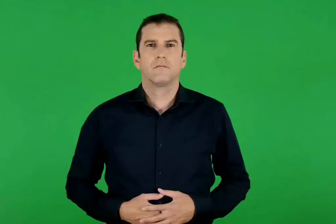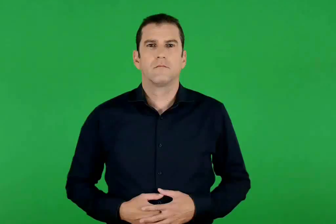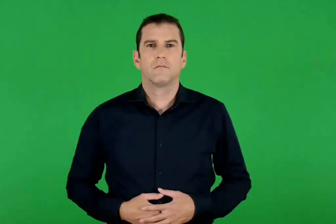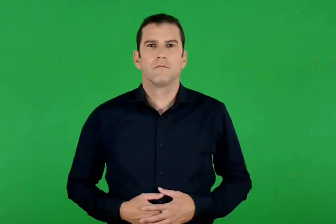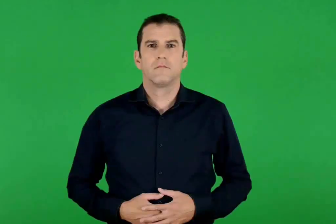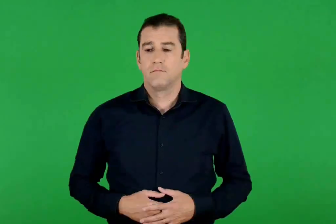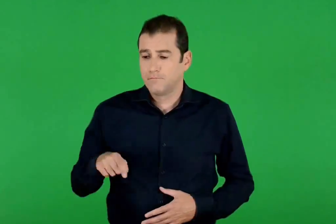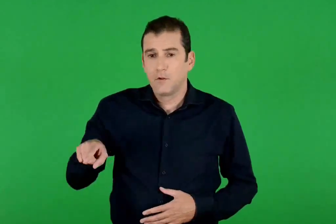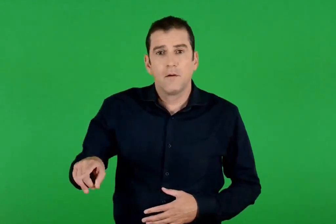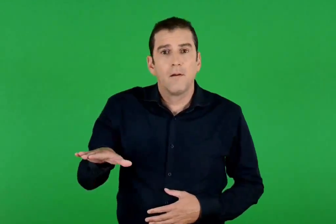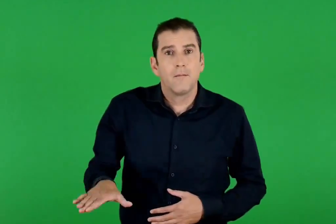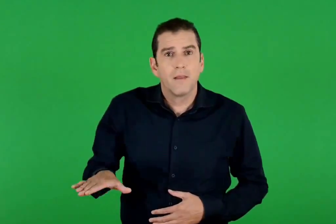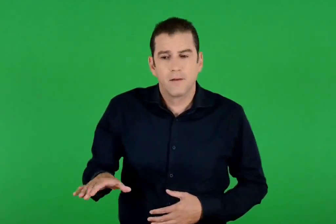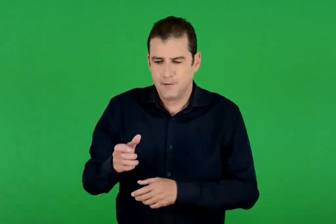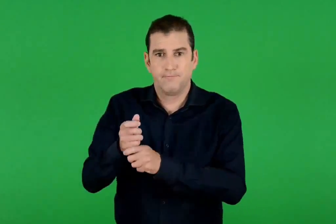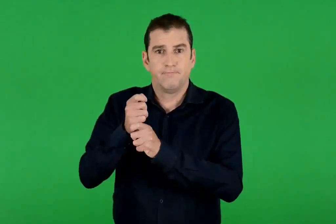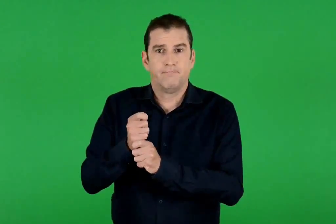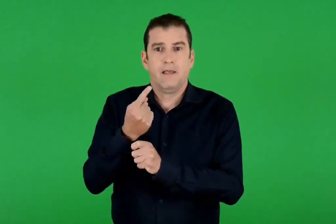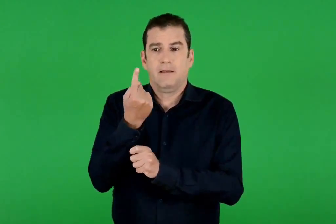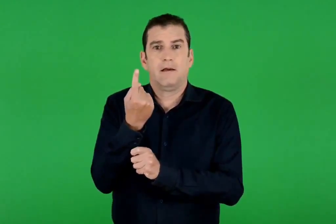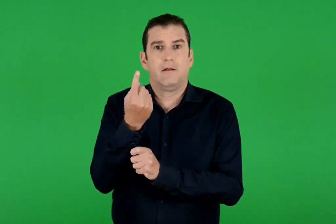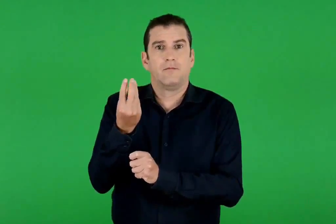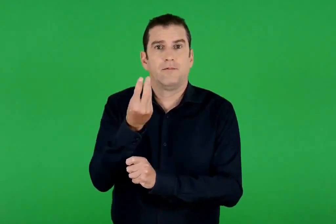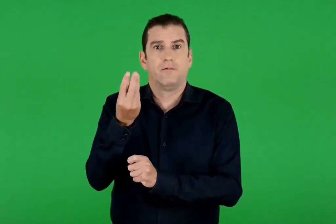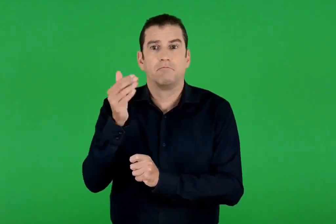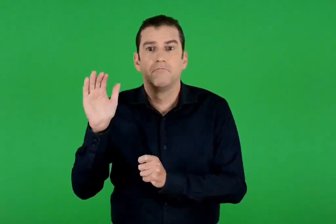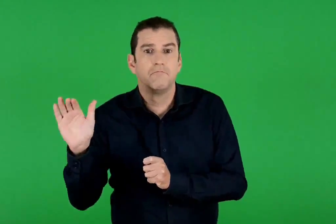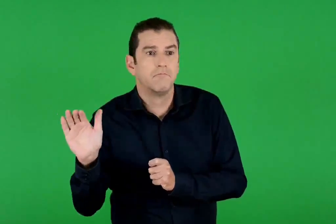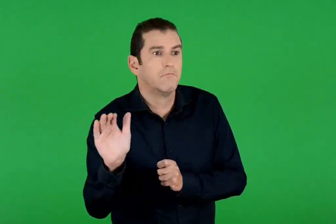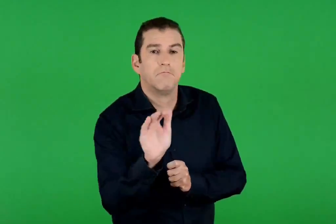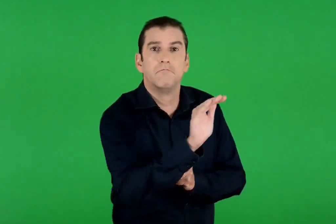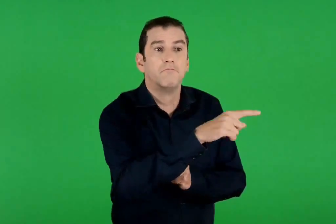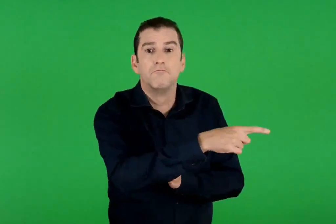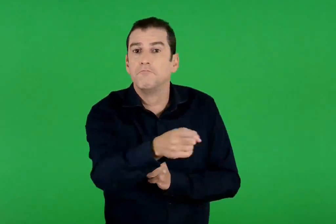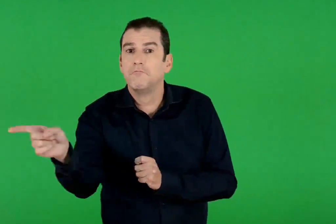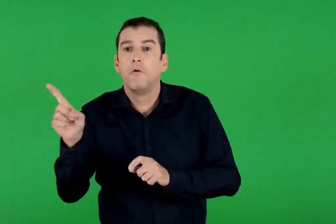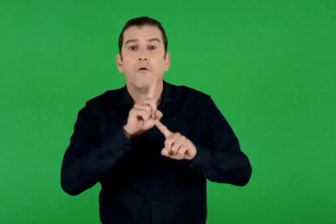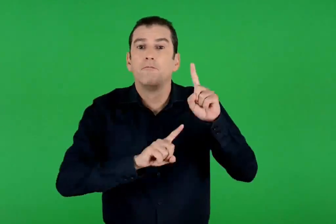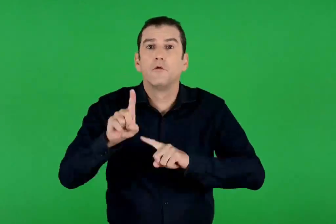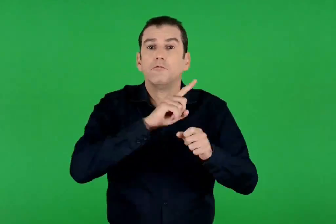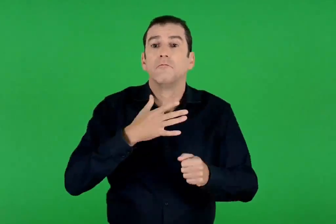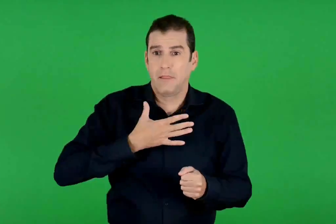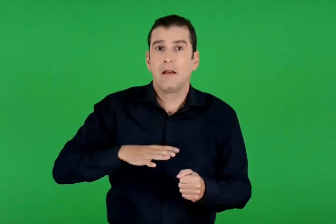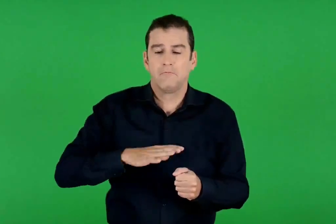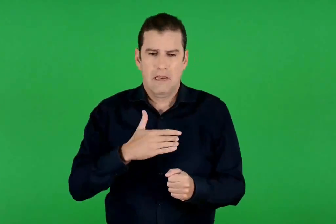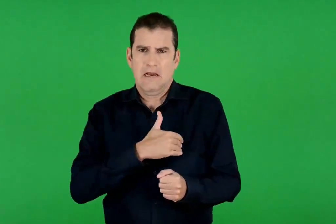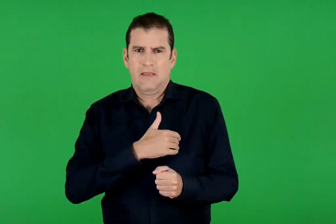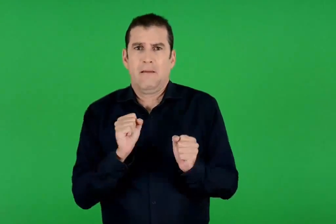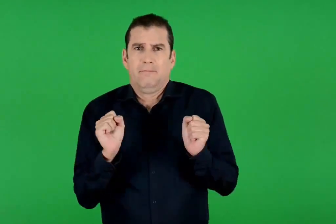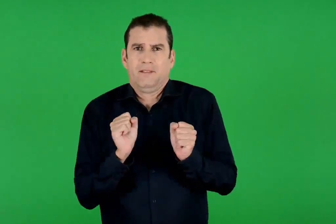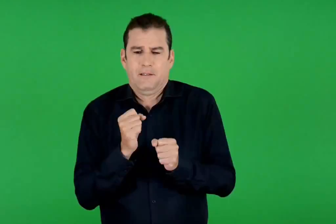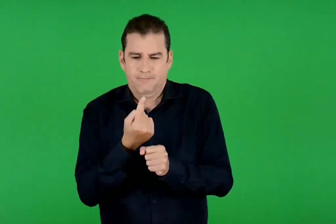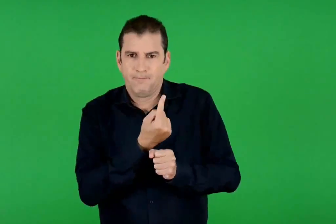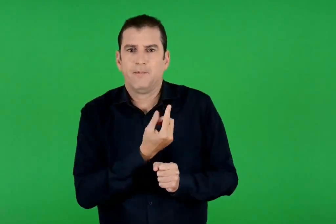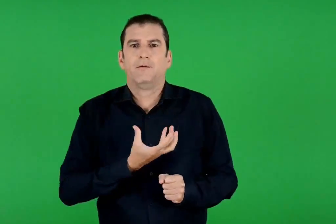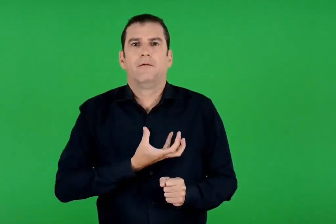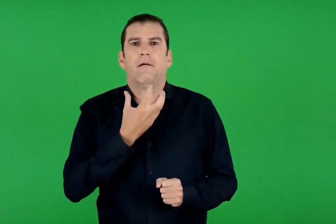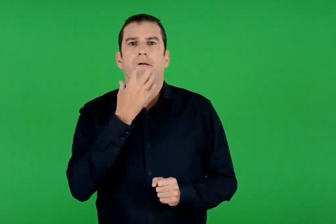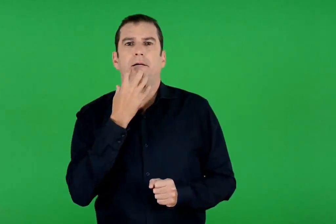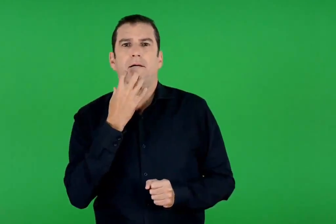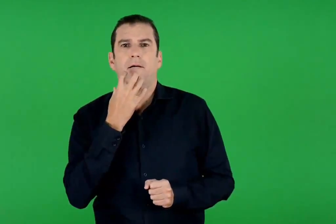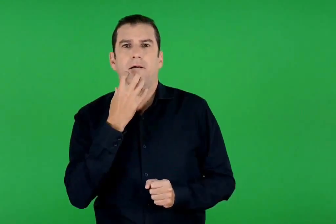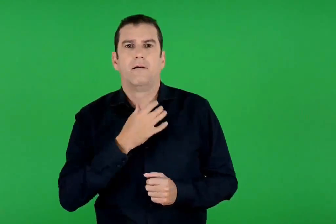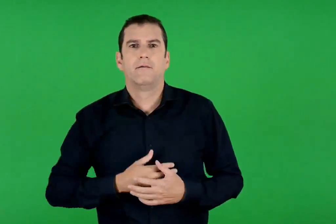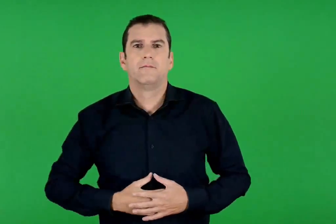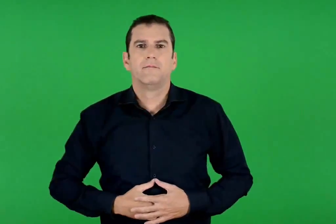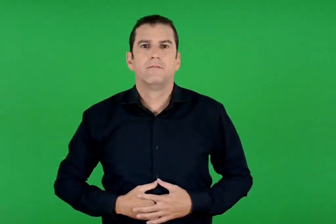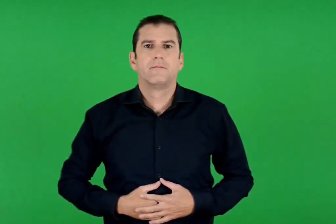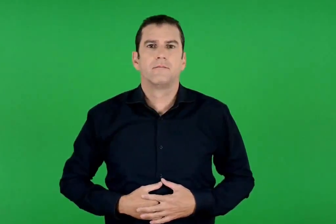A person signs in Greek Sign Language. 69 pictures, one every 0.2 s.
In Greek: το παιδί κρατάει το κερί και σας ρωτάει ποιος θέλει που έχει την καρδιά ψυχρή να ζεσταθεί
